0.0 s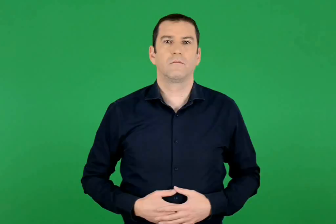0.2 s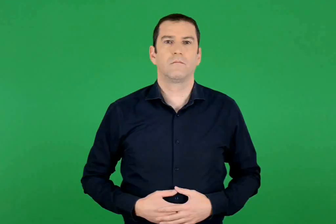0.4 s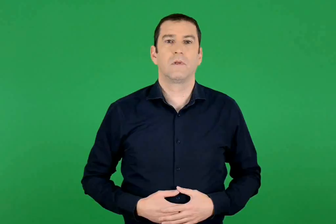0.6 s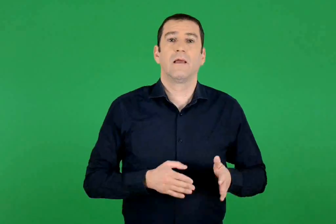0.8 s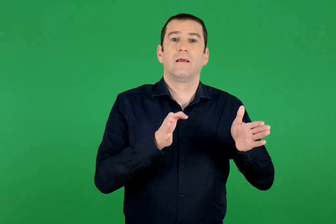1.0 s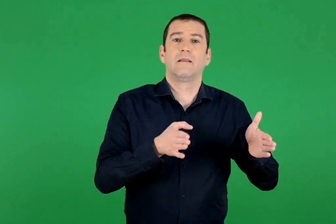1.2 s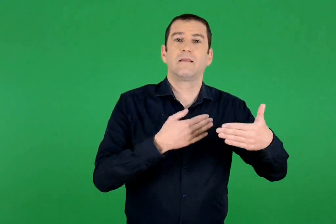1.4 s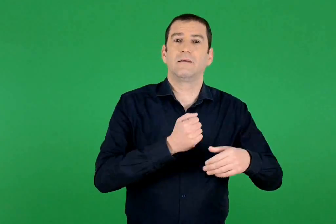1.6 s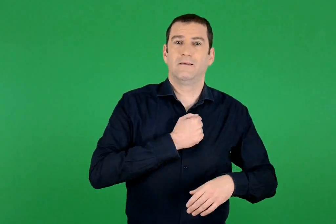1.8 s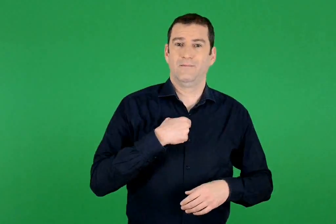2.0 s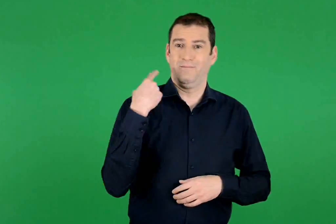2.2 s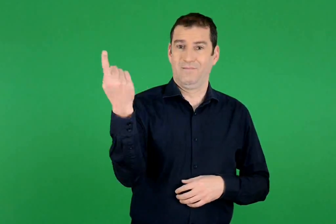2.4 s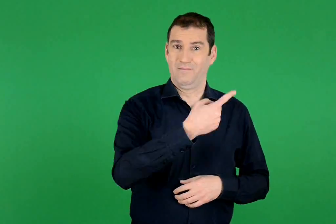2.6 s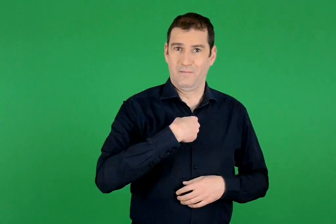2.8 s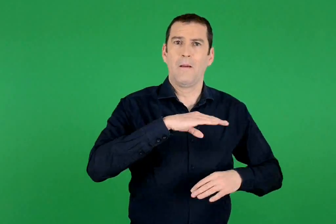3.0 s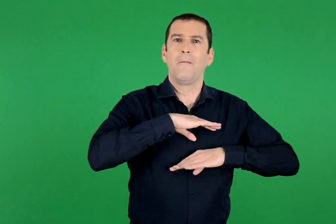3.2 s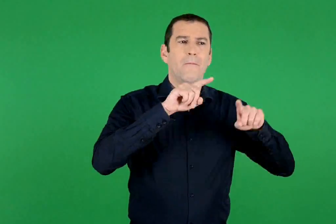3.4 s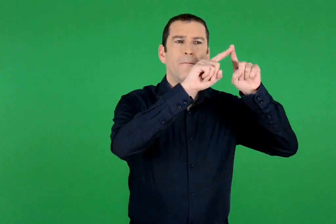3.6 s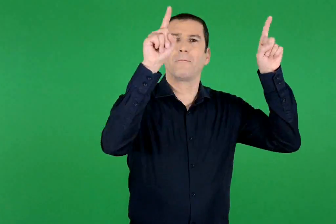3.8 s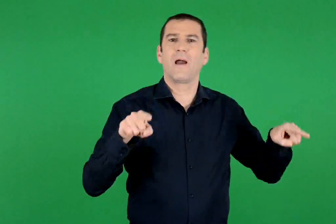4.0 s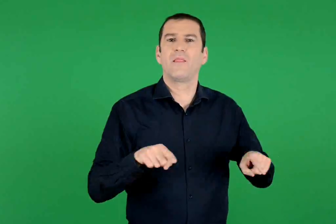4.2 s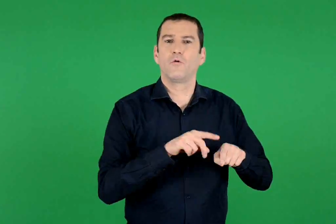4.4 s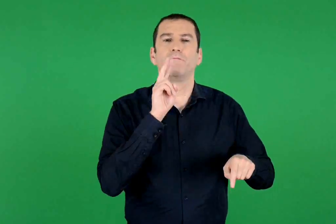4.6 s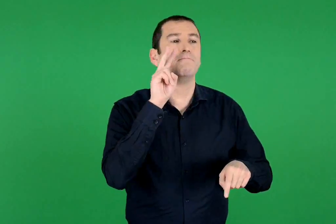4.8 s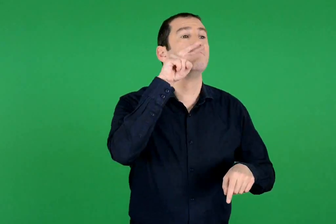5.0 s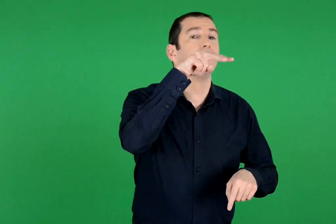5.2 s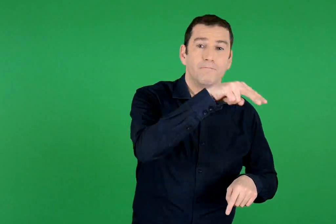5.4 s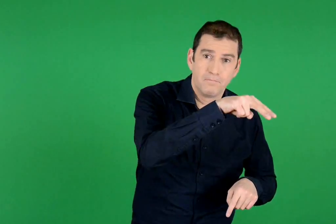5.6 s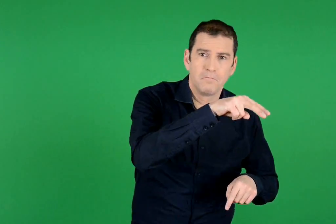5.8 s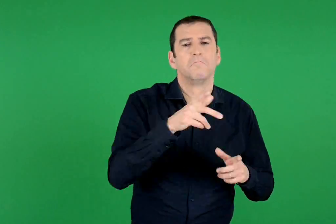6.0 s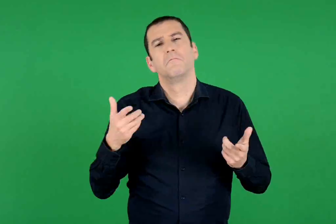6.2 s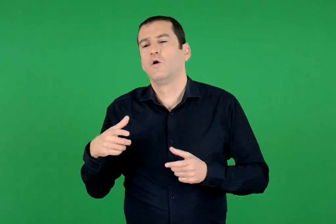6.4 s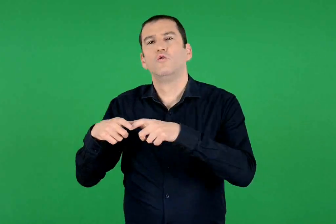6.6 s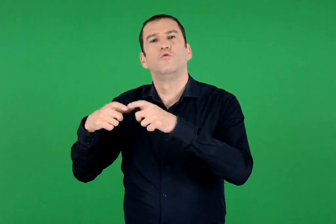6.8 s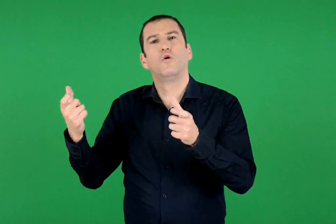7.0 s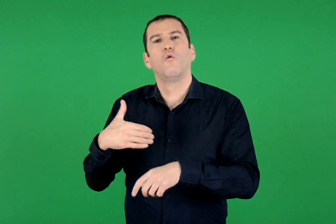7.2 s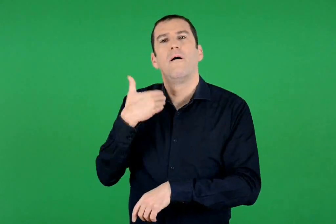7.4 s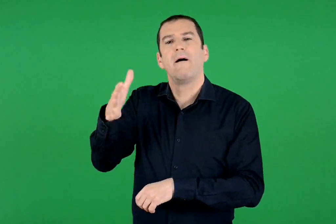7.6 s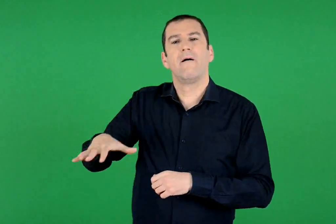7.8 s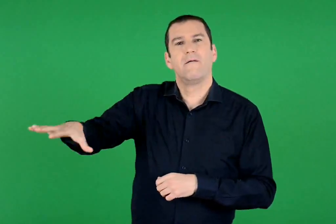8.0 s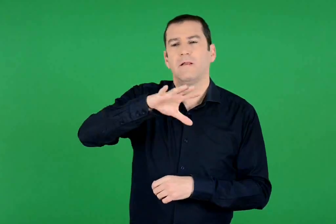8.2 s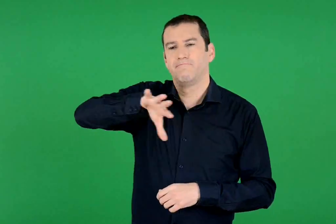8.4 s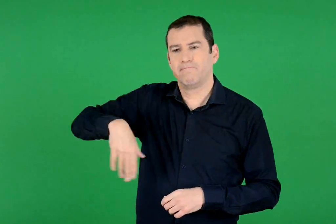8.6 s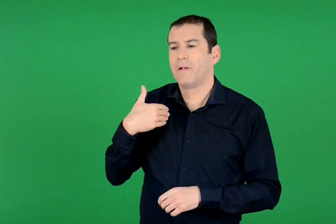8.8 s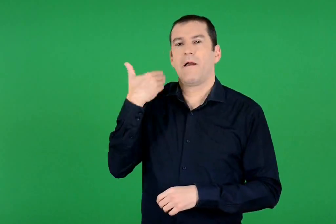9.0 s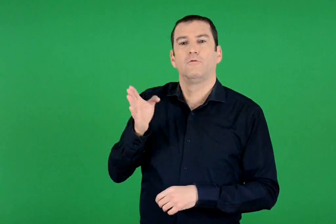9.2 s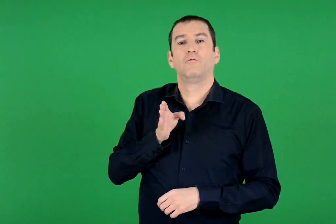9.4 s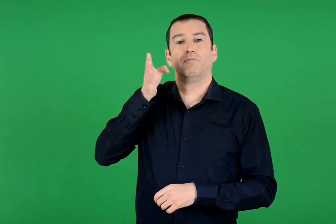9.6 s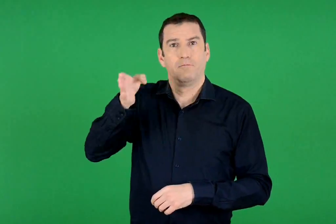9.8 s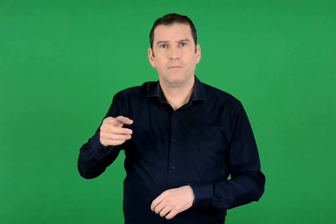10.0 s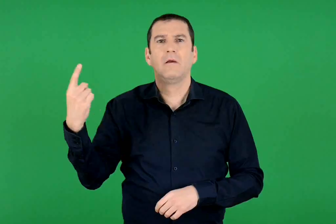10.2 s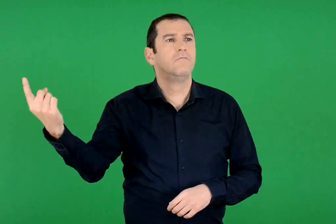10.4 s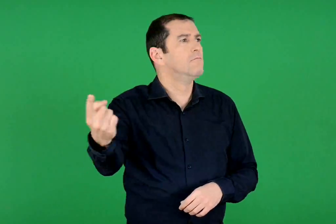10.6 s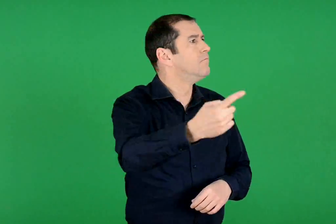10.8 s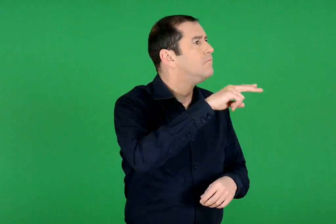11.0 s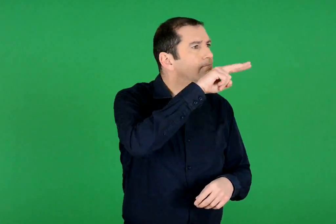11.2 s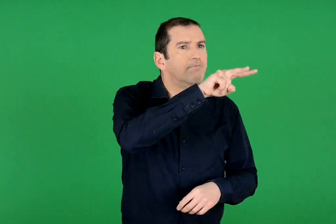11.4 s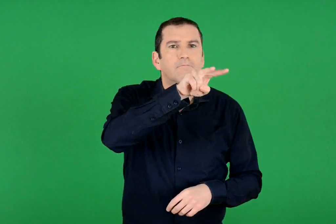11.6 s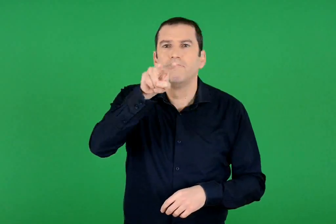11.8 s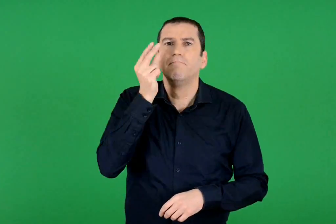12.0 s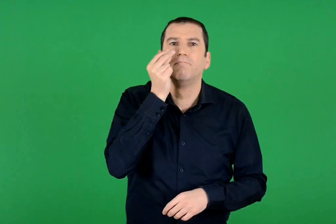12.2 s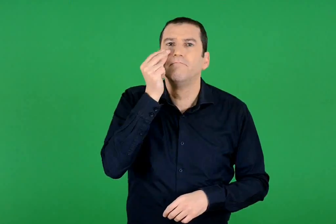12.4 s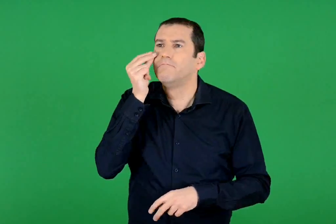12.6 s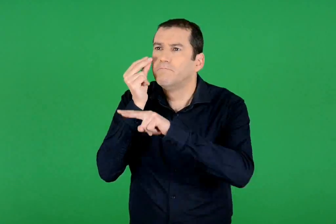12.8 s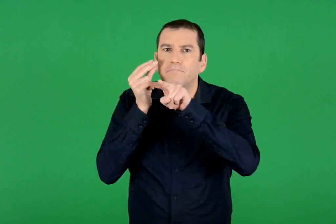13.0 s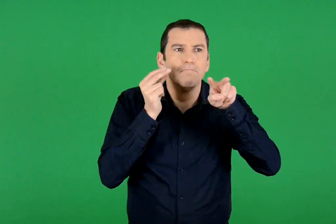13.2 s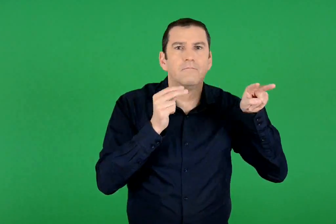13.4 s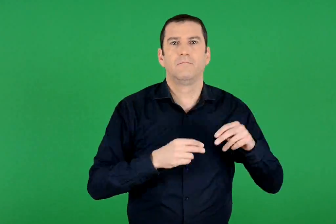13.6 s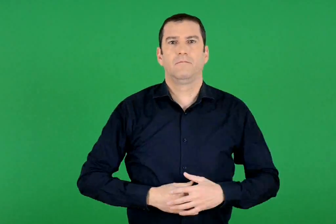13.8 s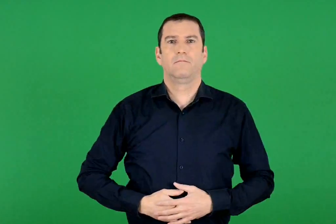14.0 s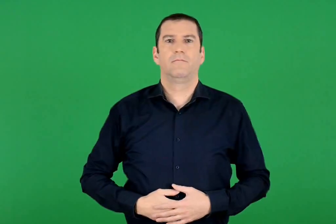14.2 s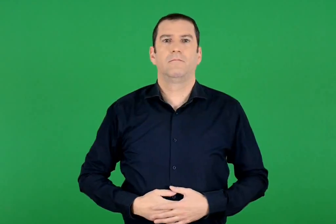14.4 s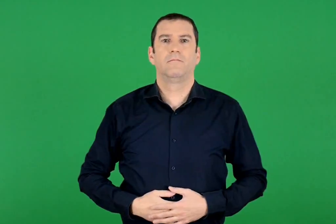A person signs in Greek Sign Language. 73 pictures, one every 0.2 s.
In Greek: κοιτάζοντας από το παράθυρο της τάξης μας ή βγαίνοντας στην αυλή του σχολείου , παρατηρούμε ό ,τι υπάρχει γύρω μας
